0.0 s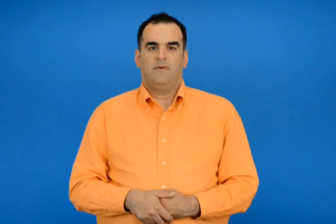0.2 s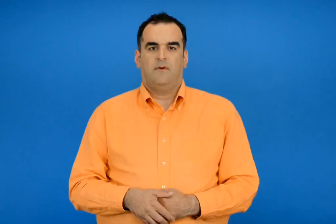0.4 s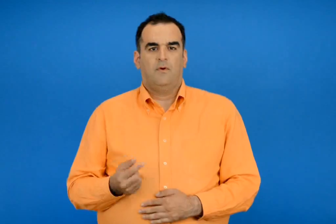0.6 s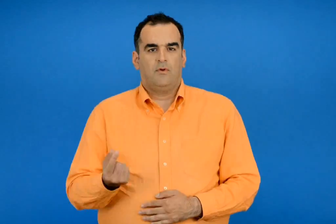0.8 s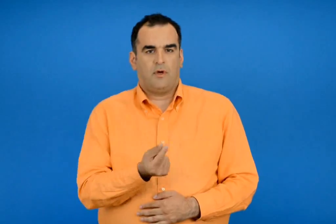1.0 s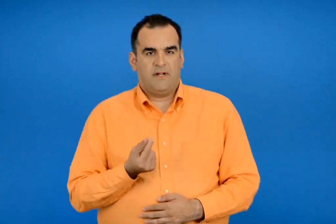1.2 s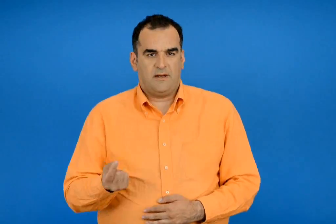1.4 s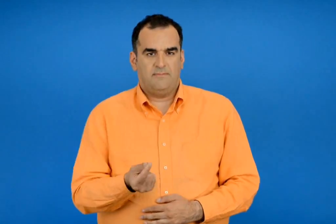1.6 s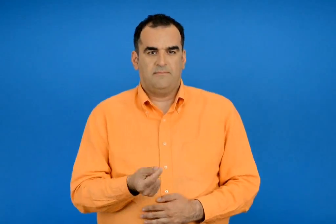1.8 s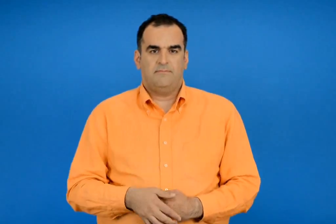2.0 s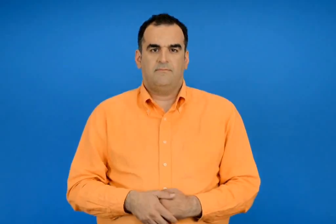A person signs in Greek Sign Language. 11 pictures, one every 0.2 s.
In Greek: ντοκιμαντέρ
